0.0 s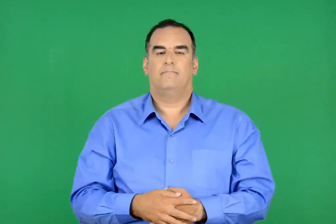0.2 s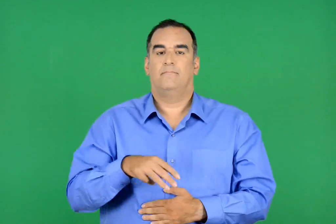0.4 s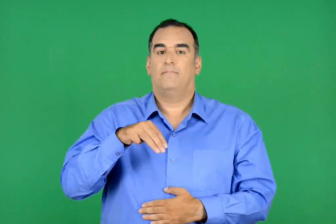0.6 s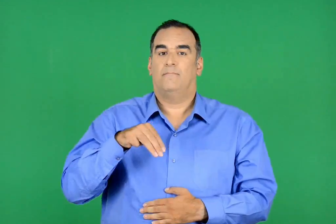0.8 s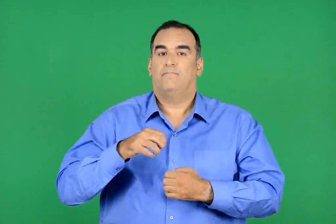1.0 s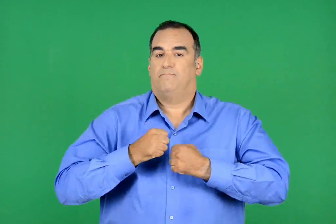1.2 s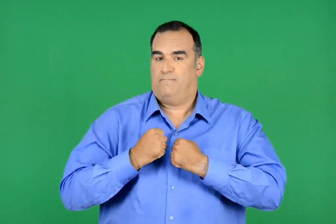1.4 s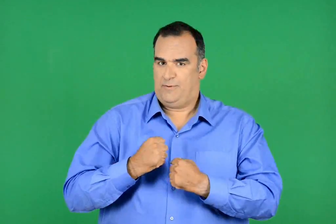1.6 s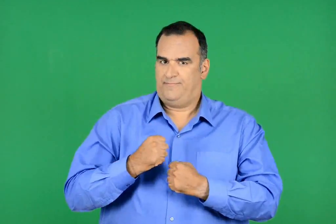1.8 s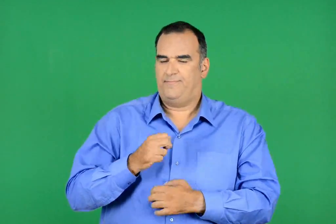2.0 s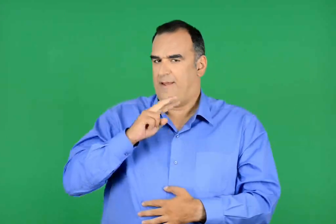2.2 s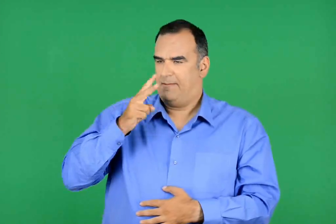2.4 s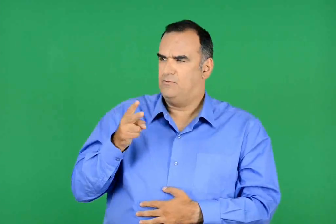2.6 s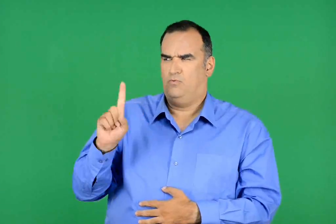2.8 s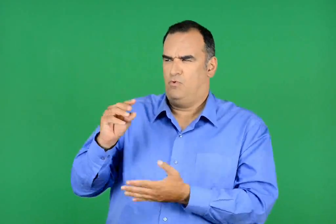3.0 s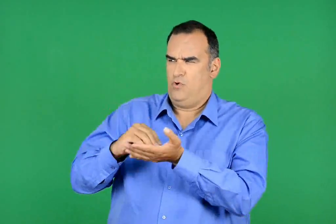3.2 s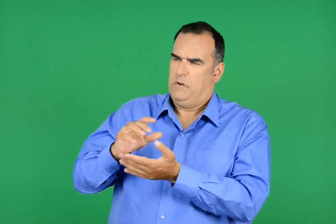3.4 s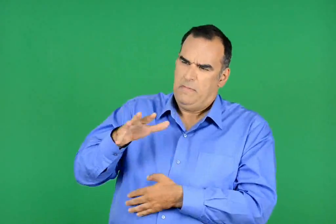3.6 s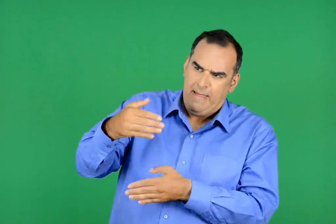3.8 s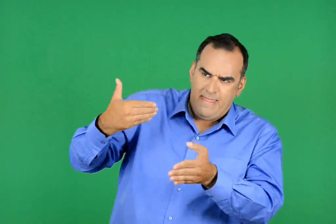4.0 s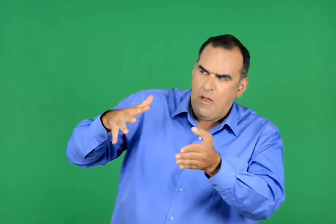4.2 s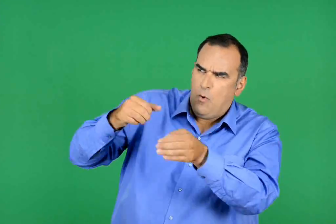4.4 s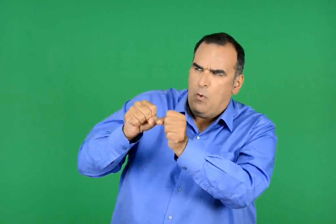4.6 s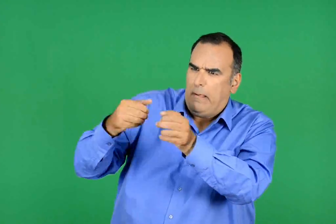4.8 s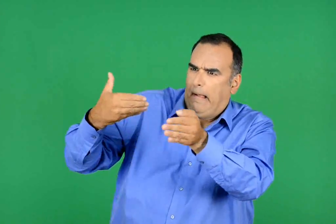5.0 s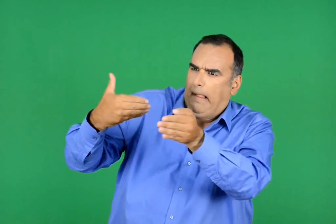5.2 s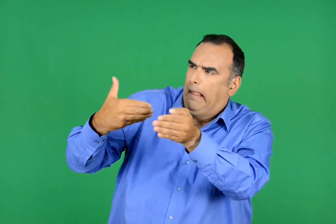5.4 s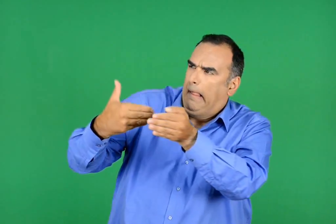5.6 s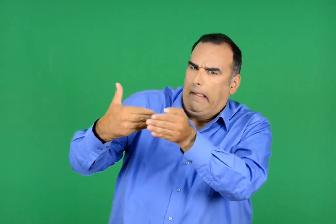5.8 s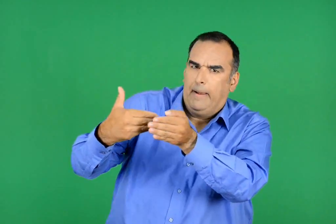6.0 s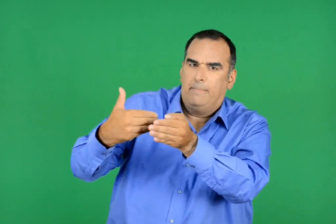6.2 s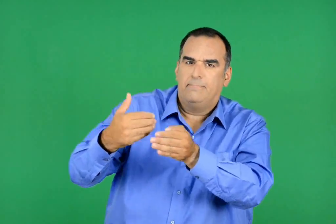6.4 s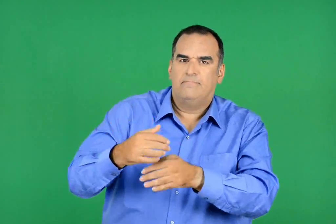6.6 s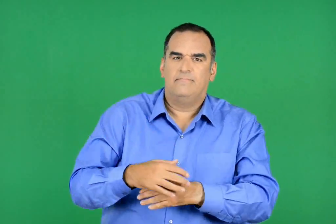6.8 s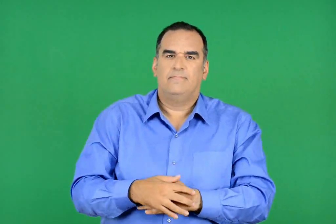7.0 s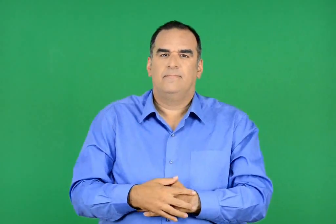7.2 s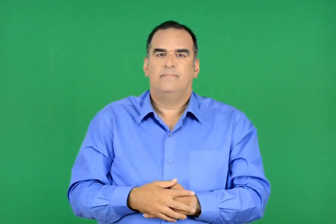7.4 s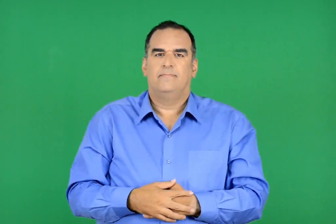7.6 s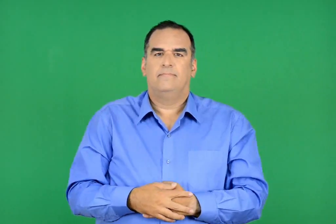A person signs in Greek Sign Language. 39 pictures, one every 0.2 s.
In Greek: όχι ακόµη , φώναζε ο μπόγκι. νομίζω όμως πως είστε κοντά
